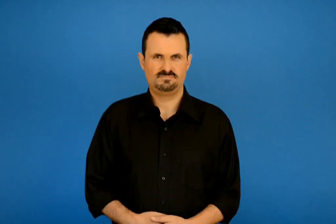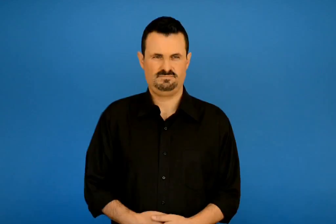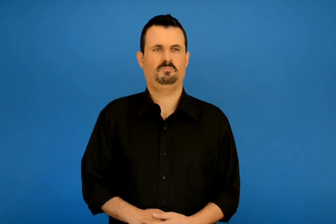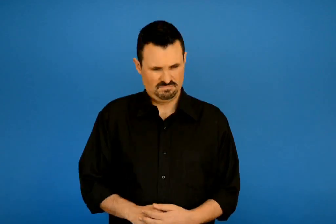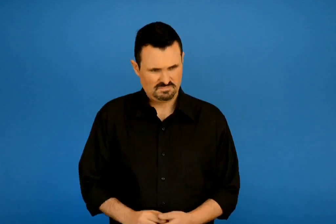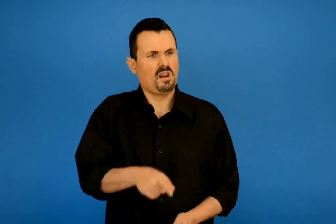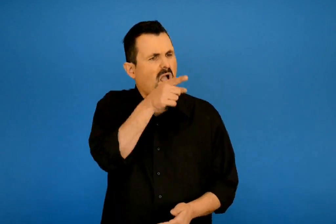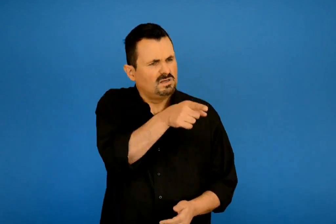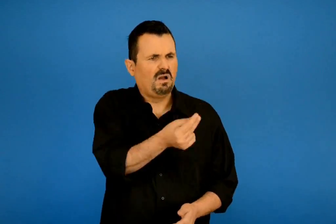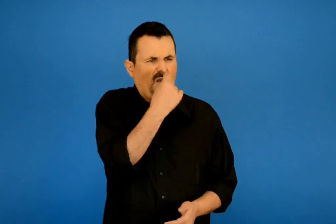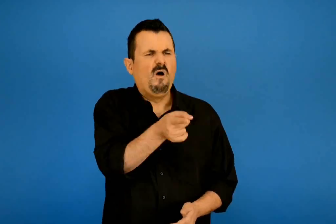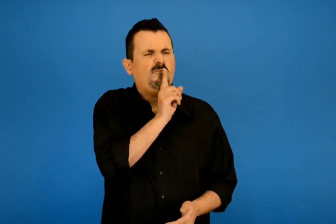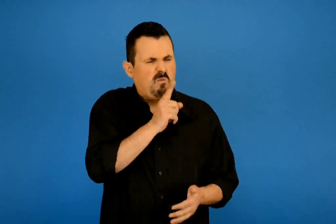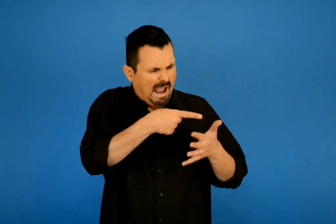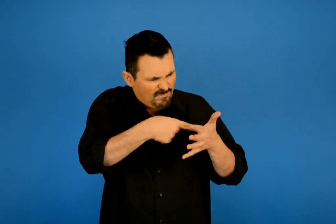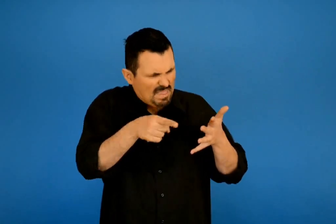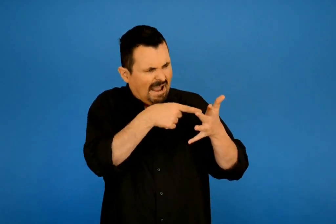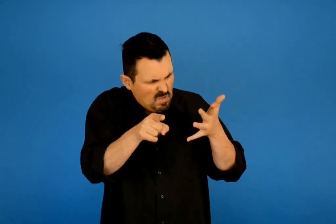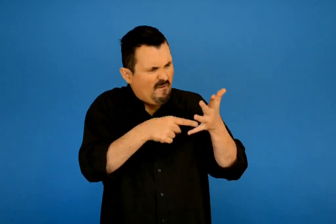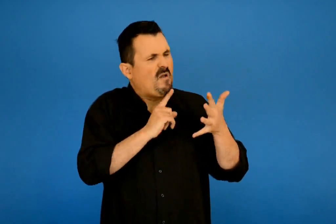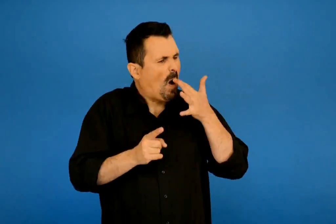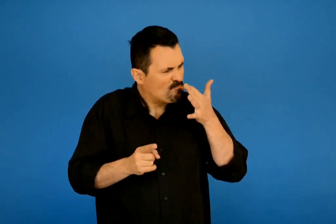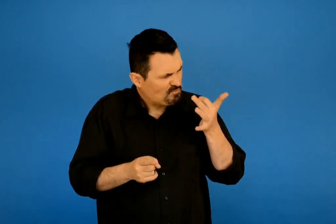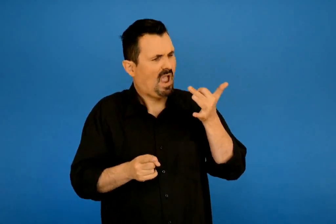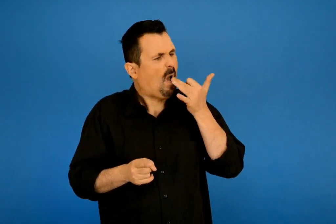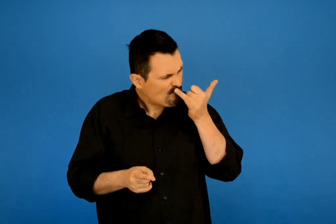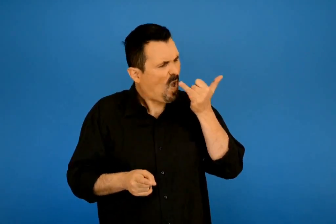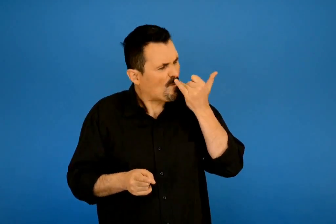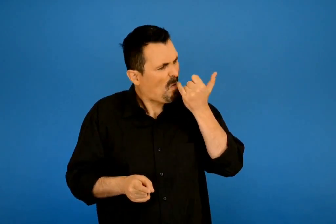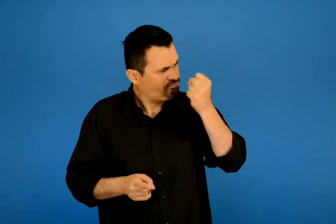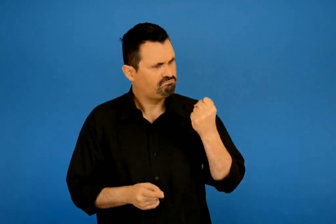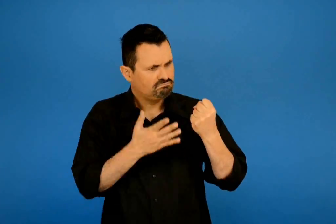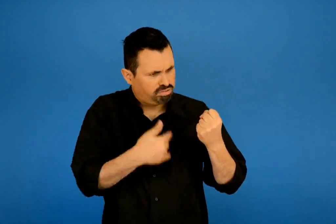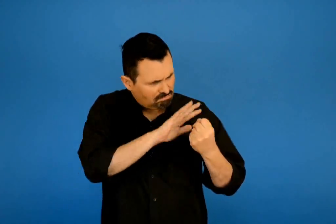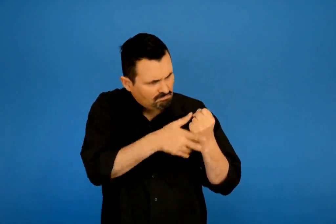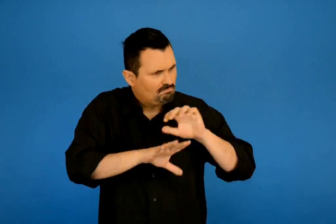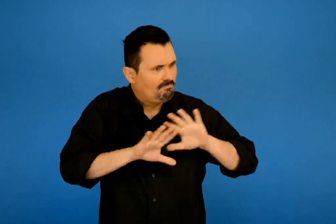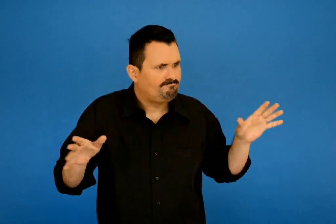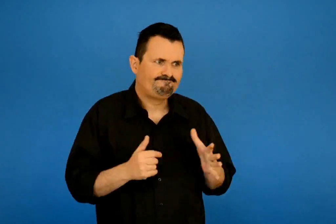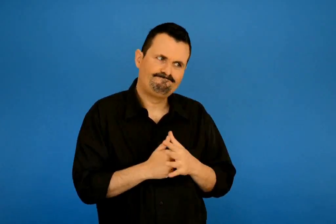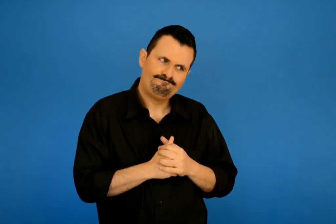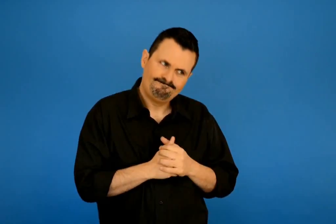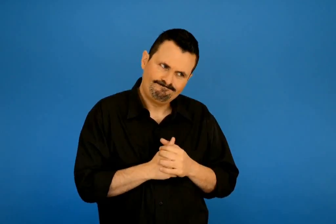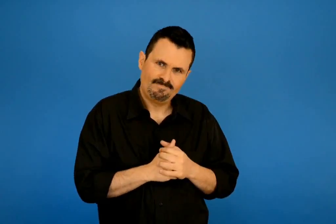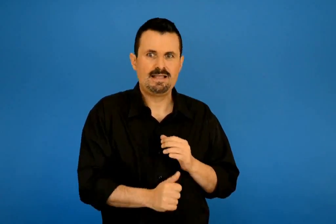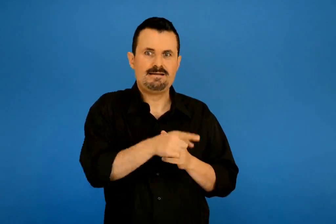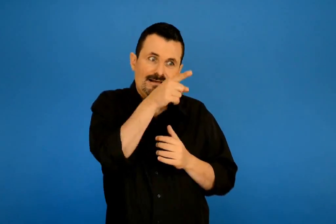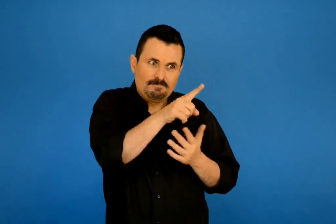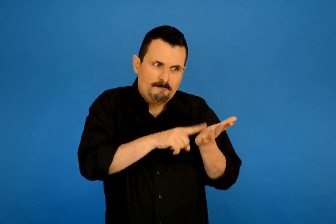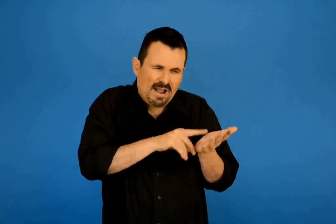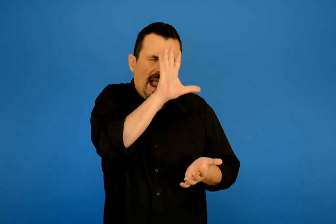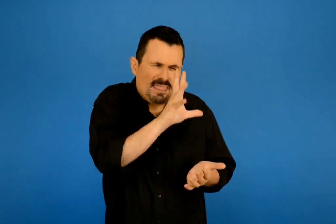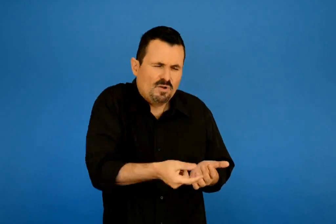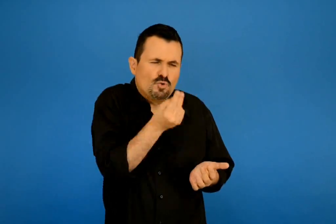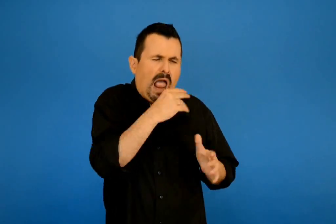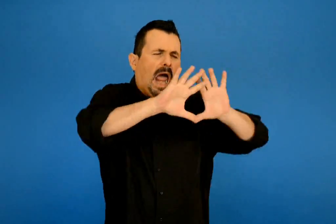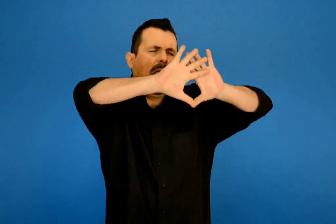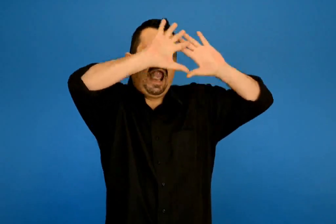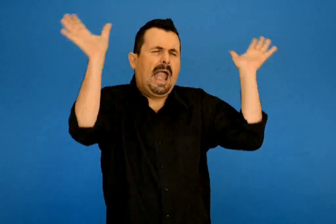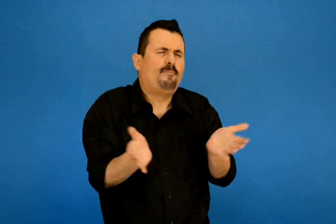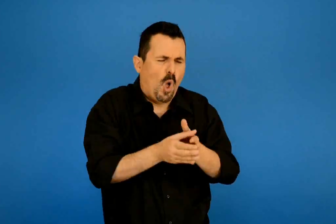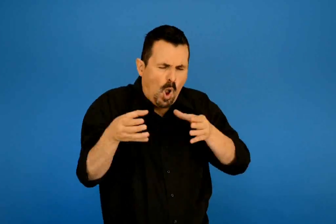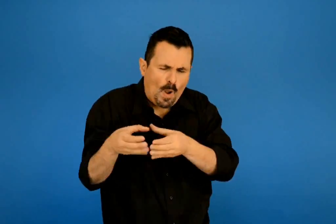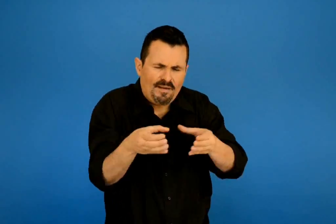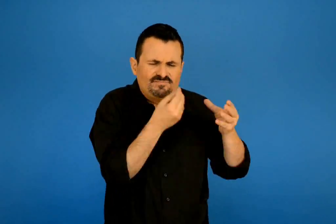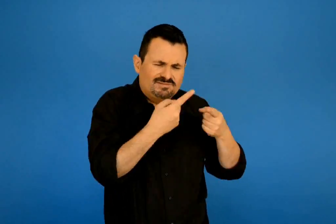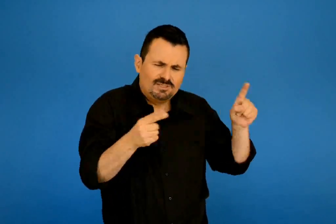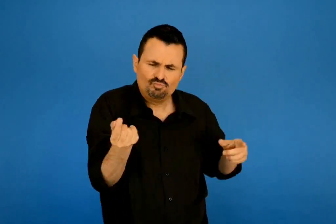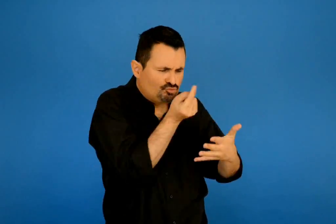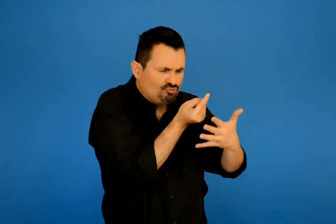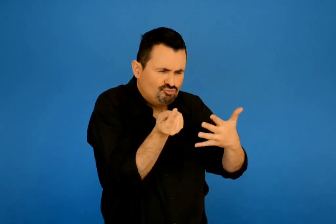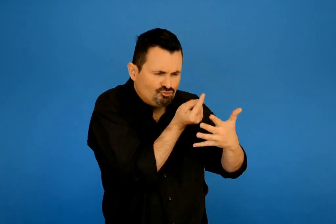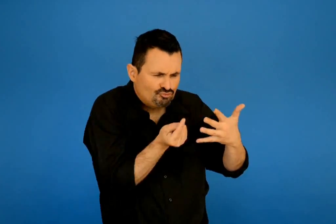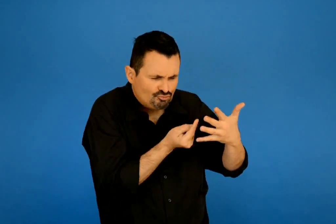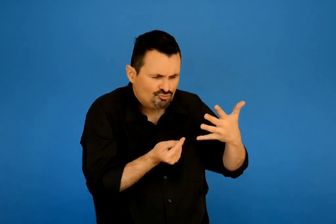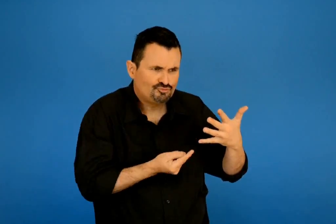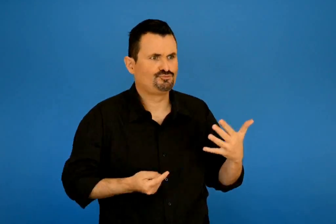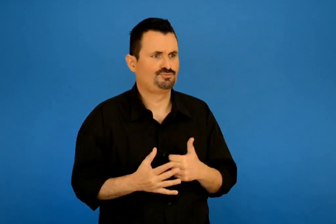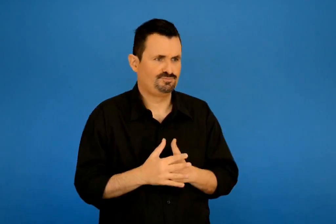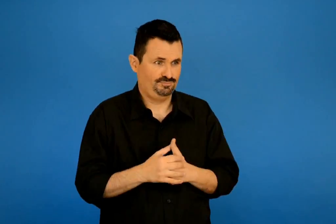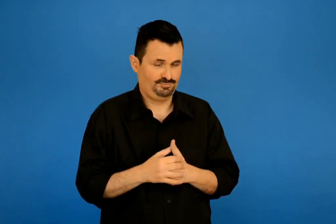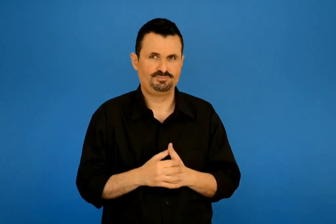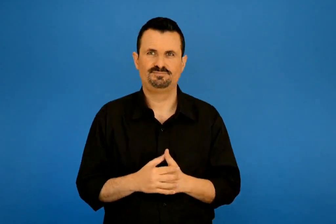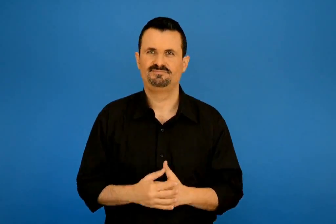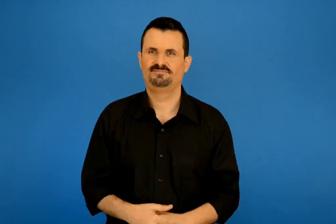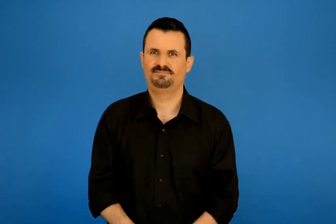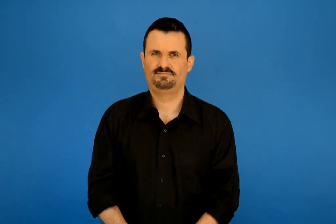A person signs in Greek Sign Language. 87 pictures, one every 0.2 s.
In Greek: δε σου μείνε δάχτυλο για δάχτυλο το ξέρεις ότι πρέπει να τρως κάθε μέρα από όλες τις ομάδες τροφών ;
